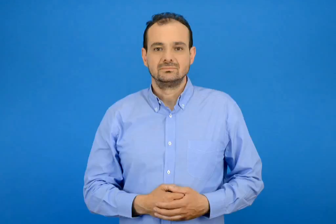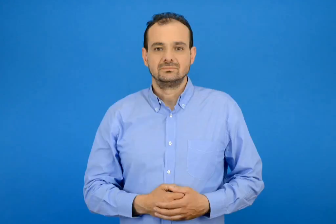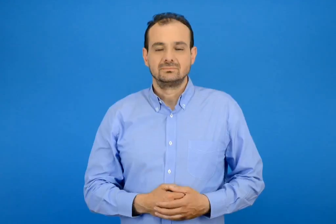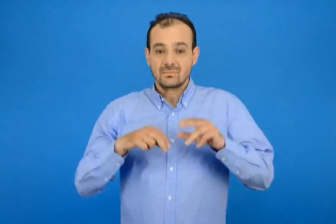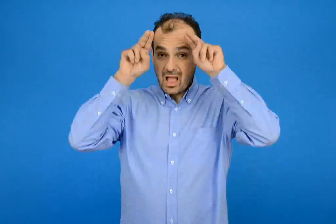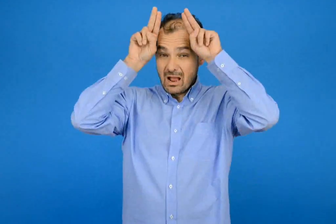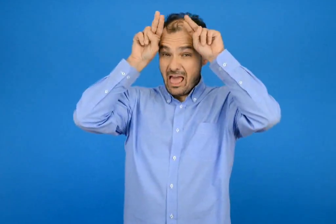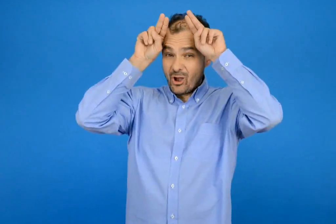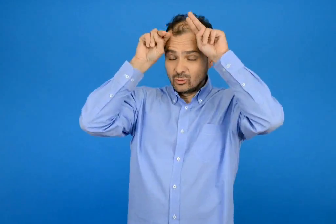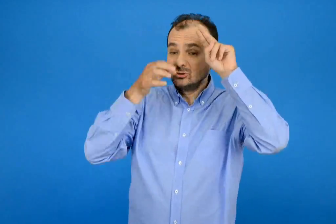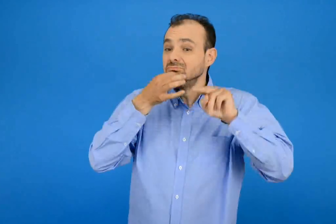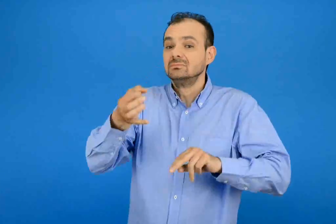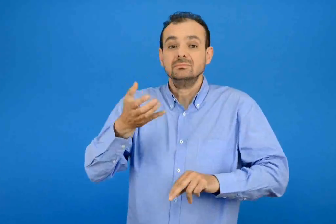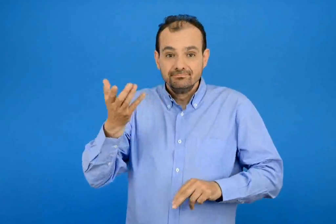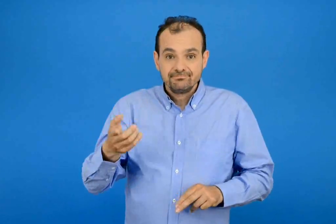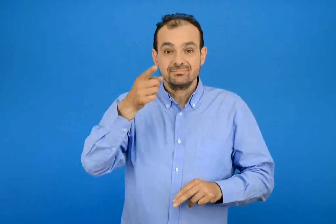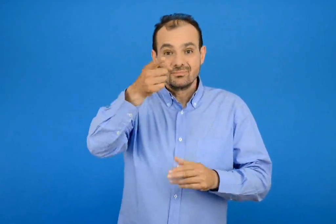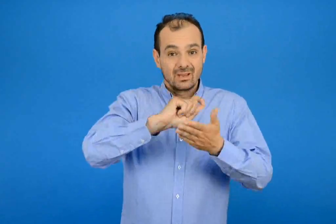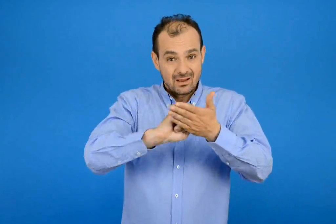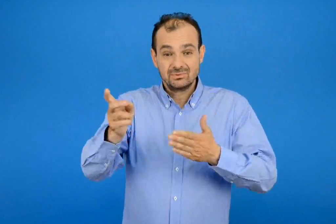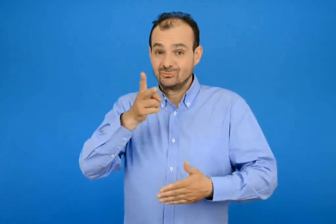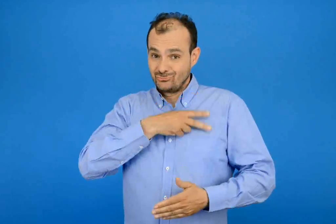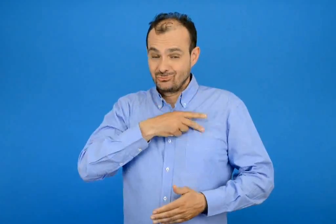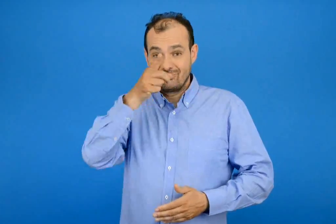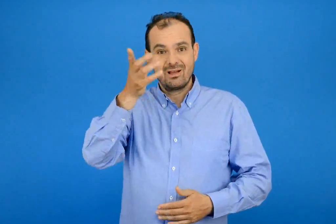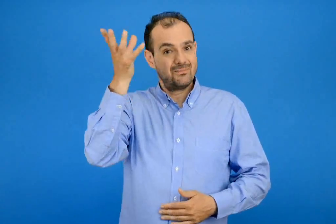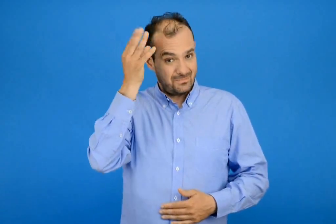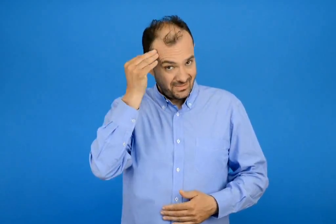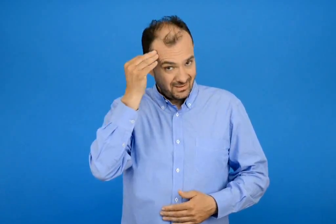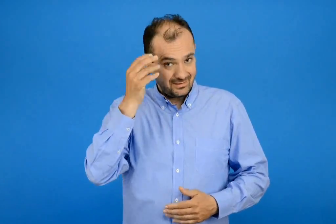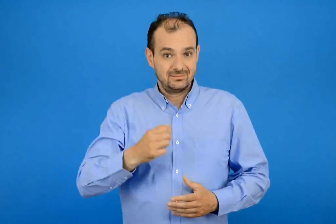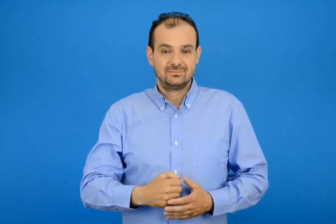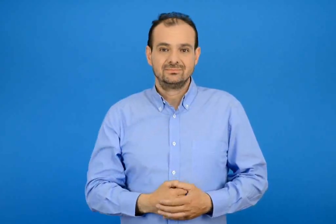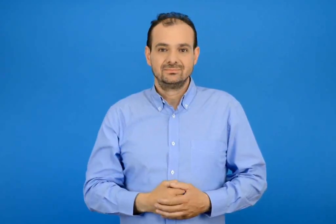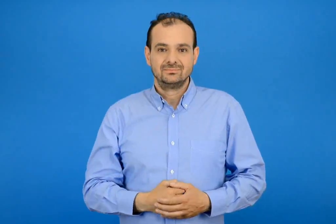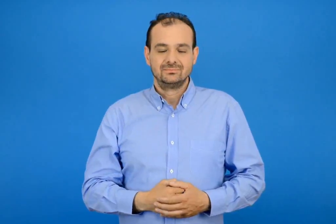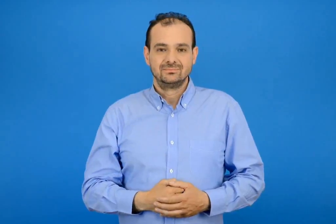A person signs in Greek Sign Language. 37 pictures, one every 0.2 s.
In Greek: μαθέ να γράφεις σωστά τι λέει ο λαγός
